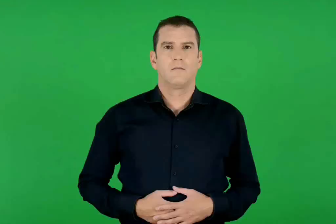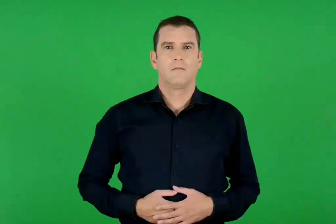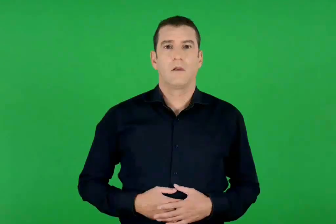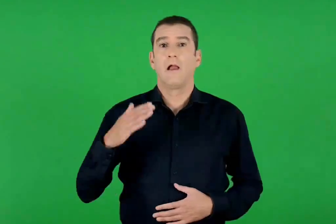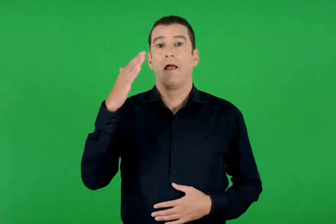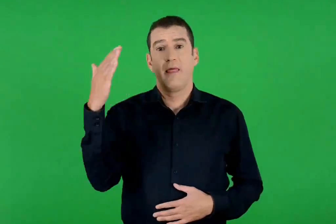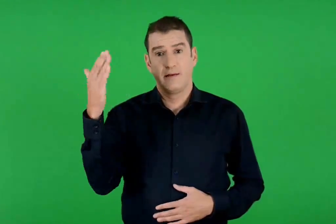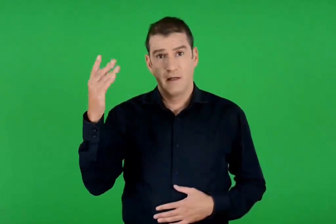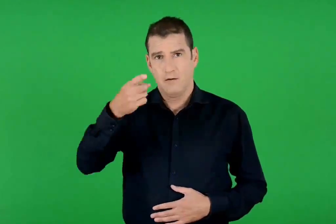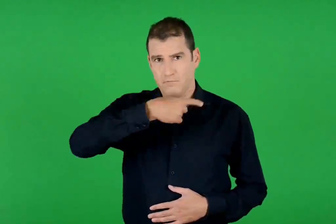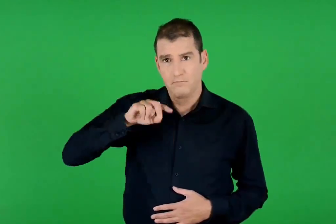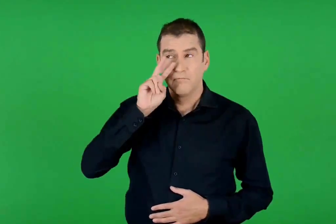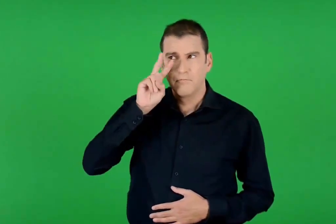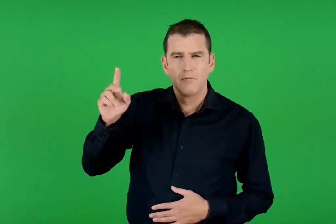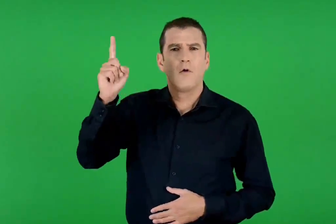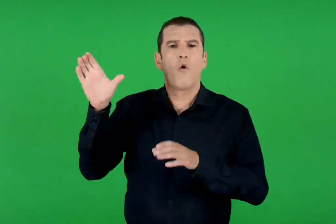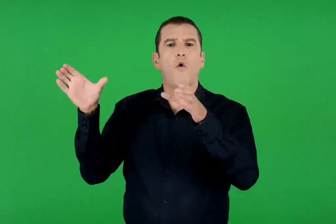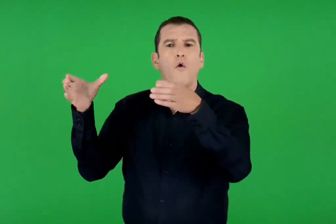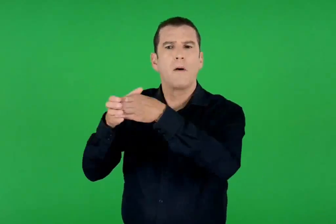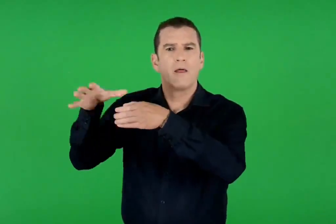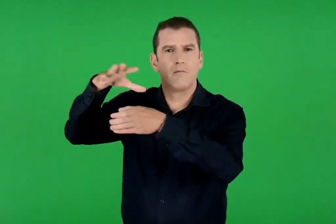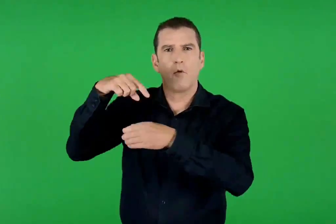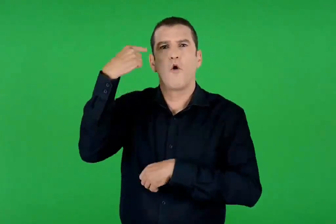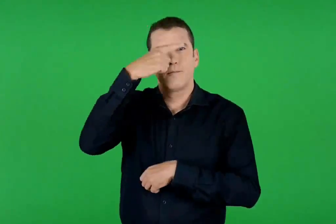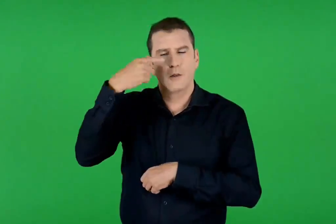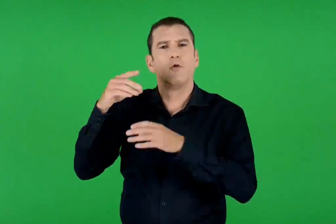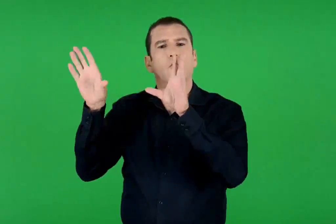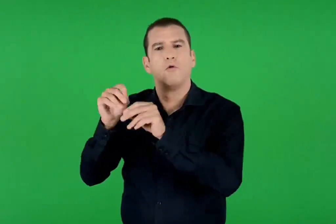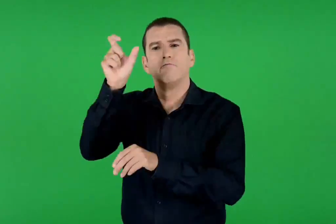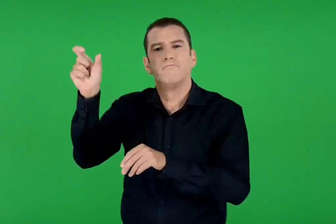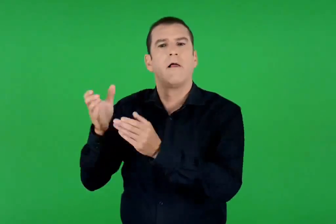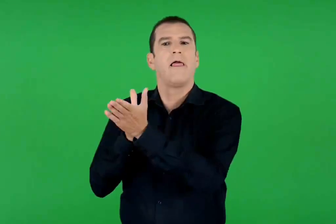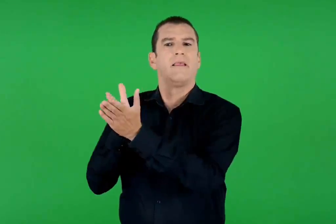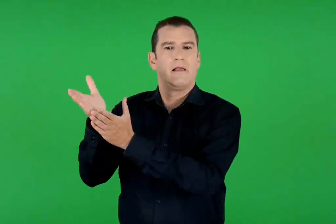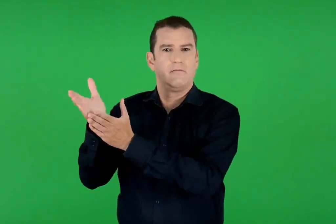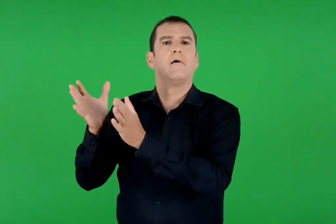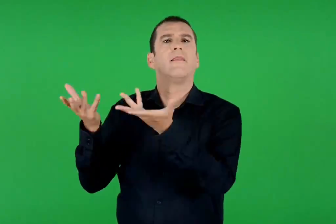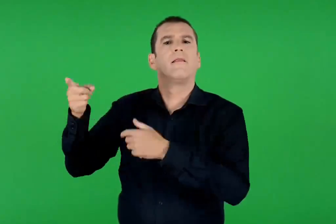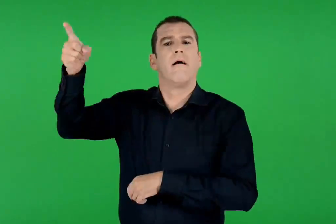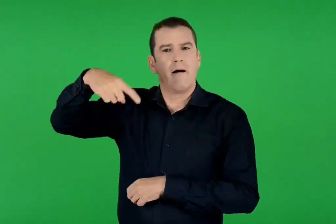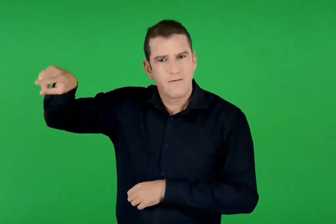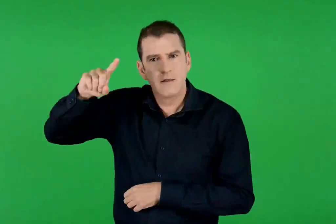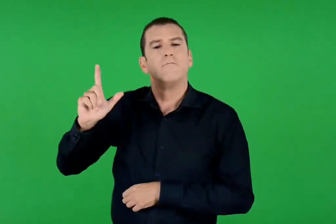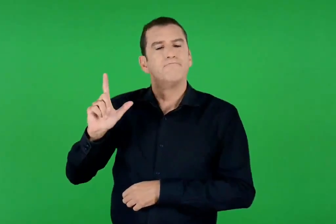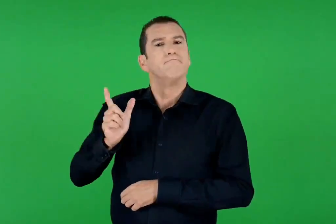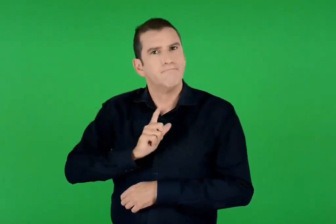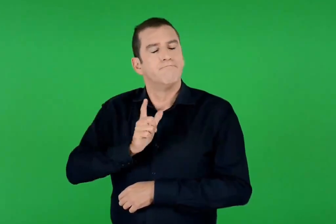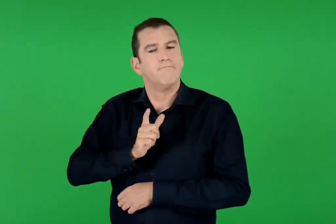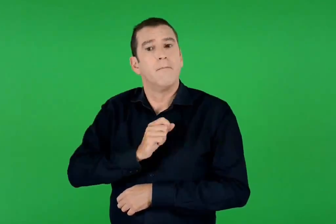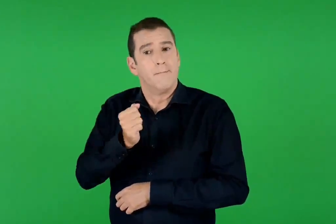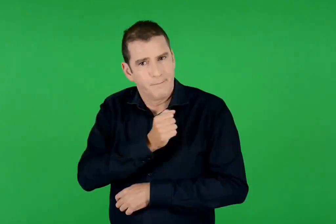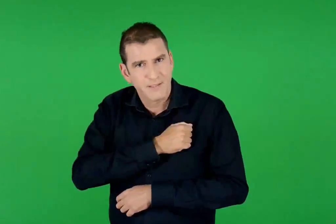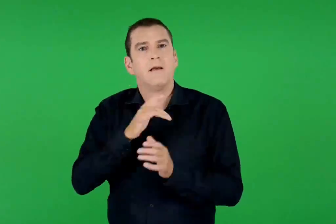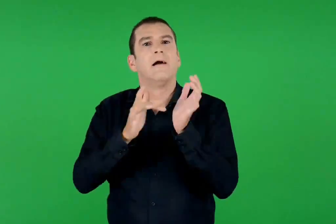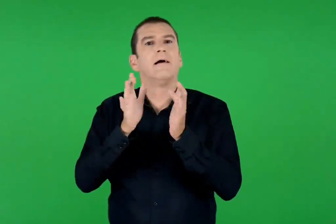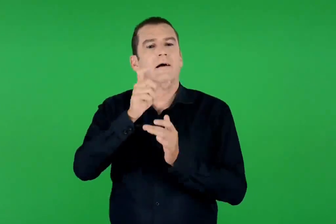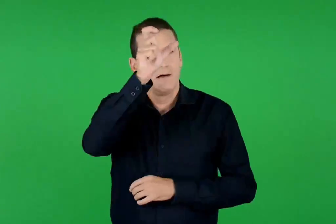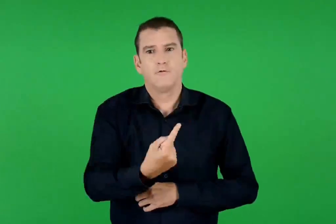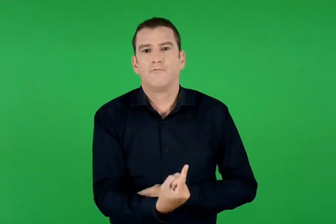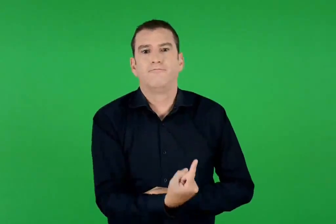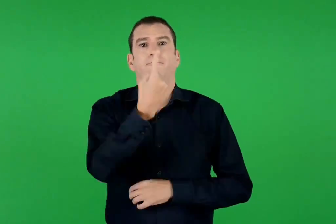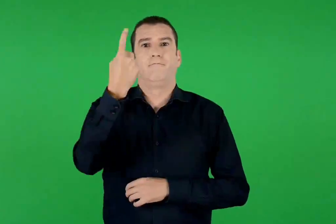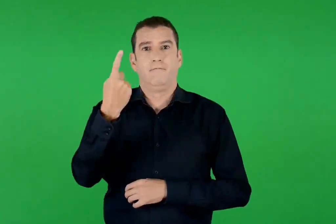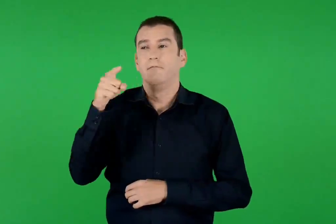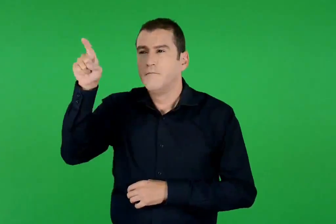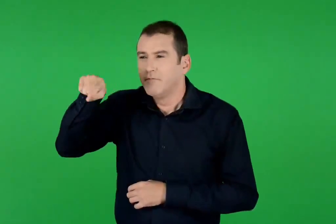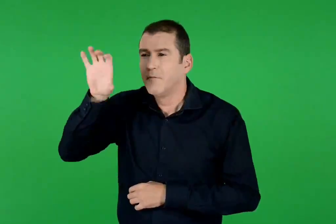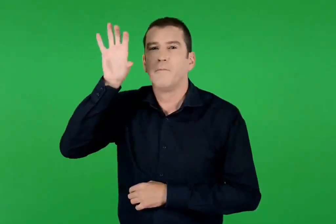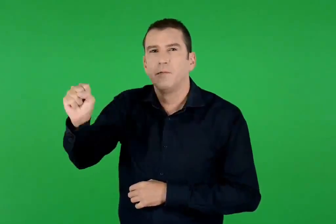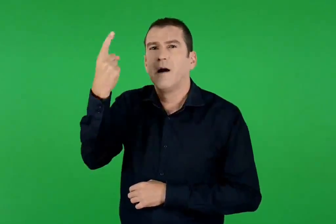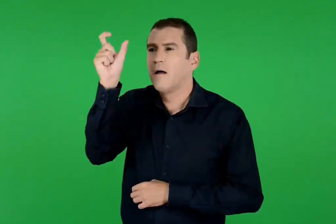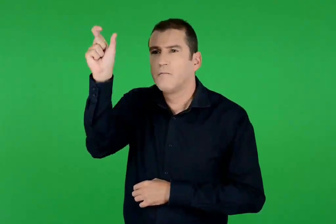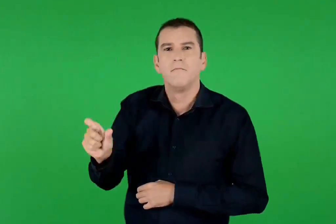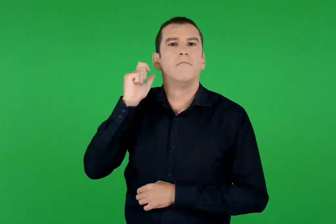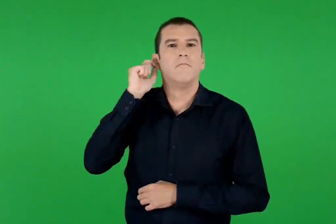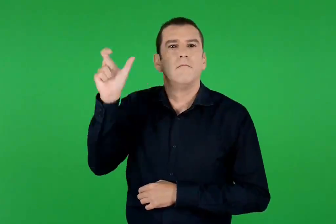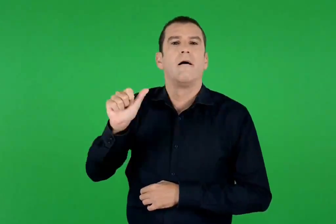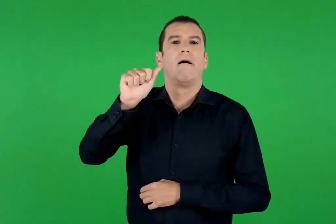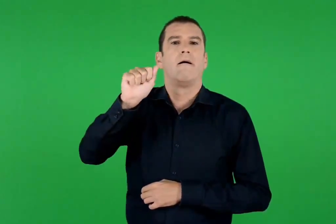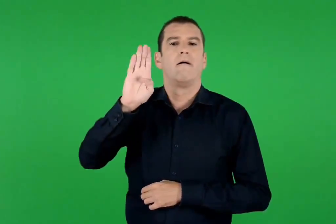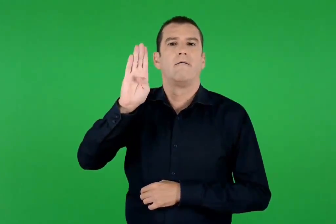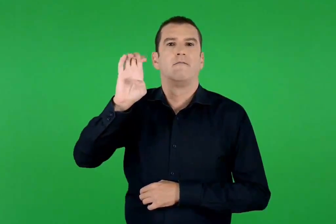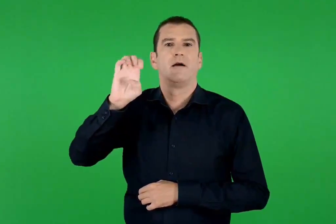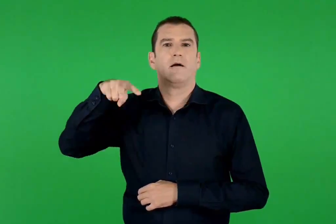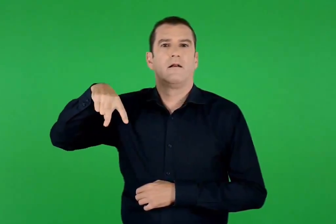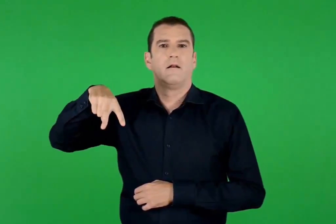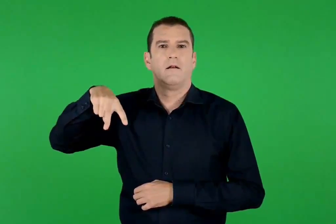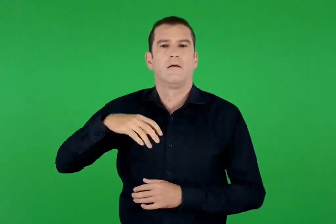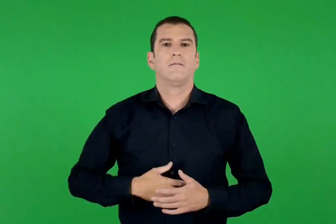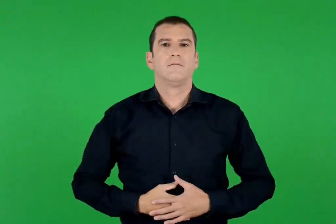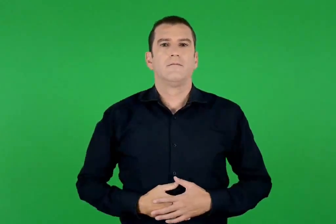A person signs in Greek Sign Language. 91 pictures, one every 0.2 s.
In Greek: στα δεξιά , βλέπουμε μια ομάδα προσώπων που είναι οι δίκαιοι αυτοί δηλαδή που περίμεναν με πίστη τον ερχομό του. ανάμεσά τους , διακρίνουμε τον άβελ
